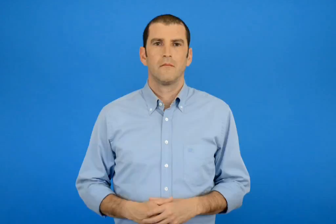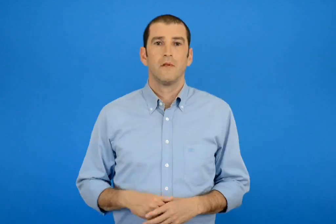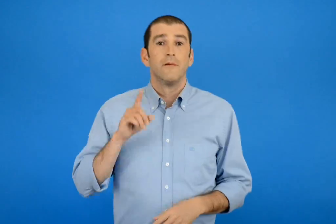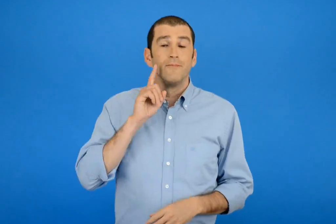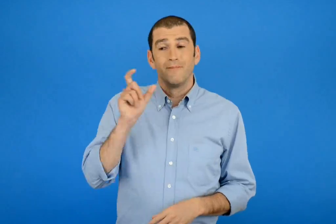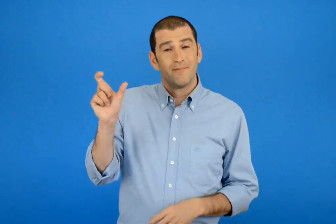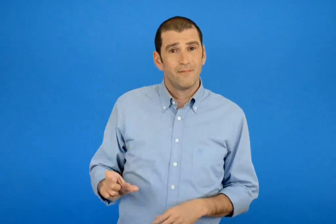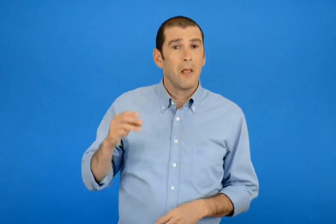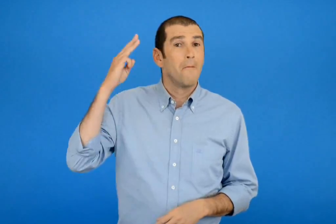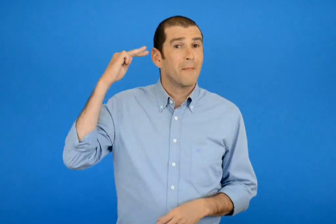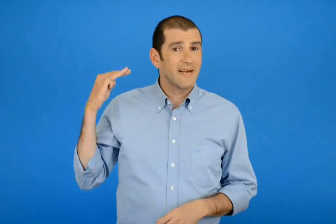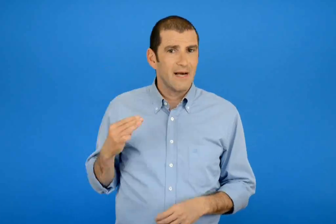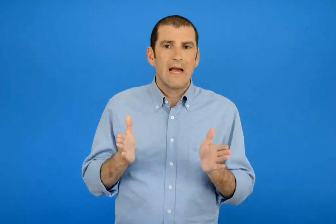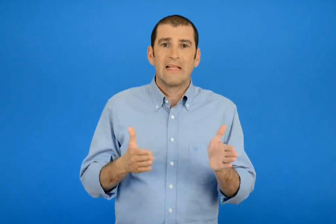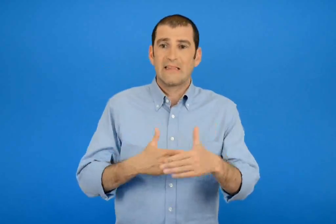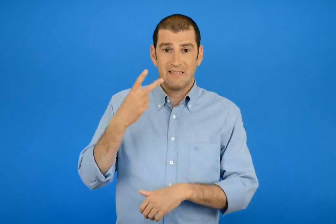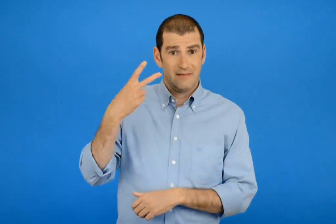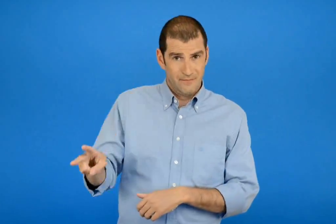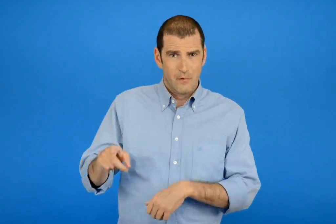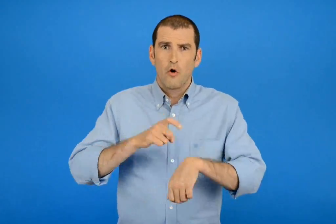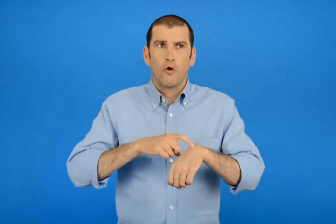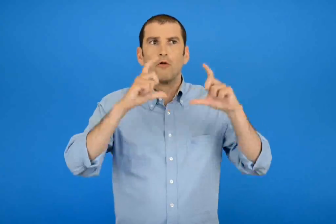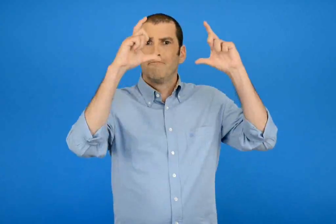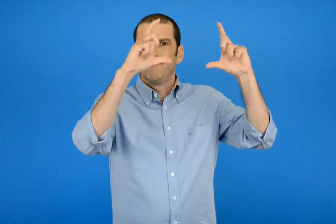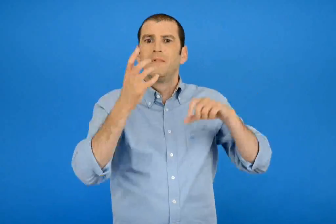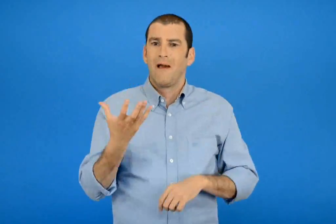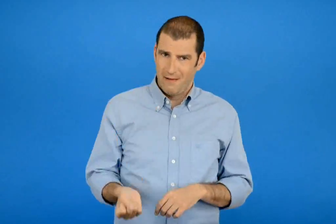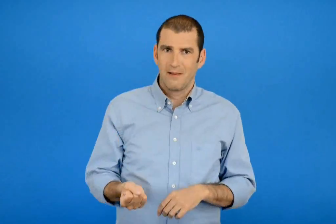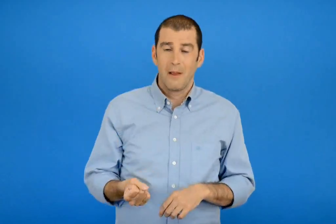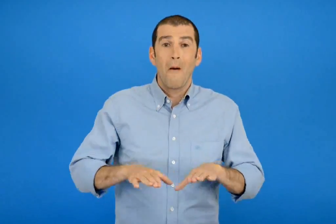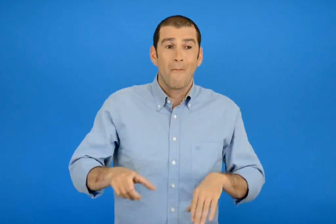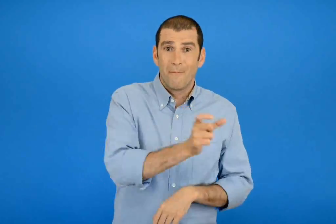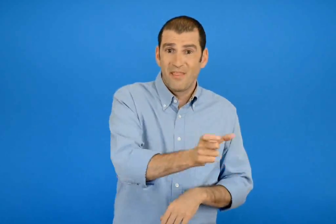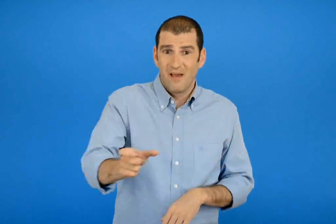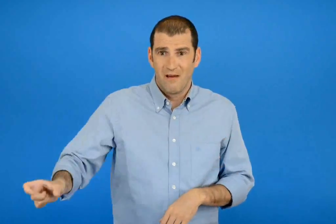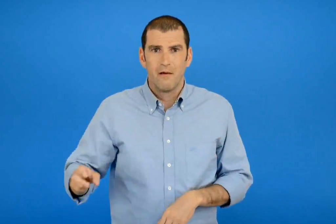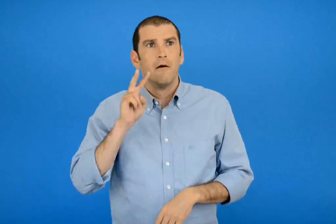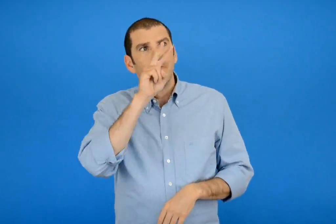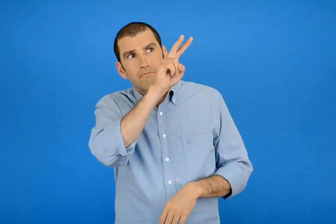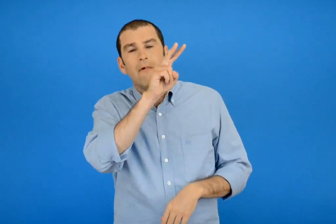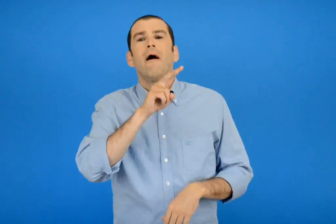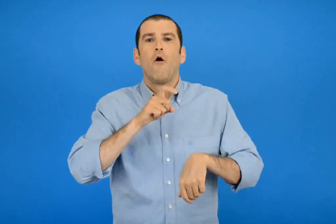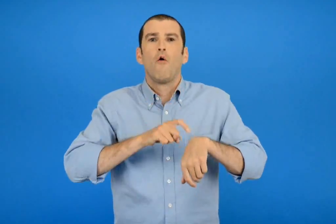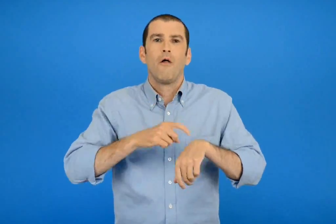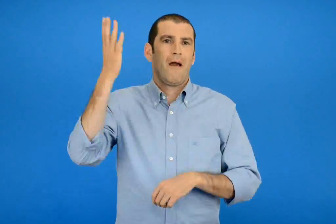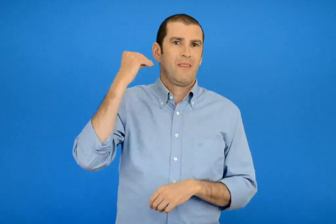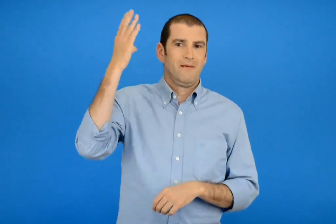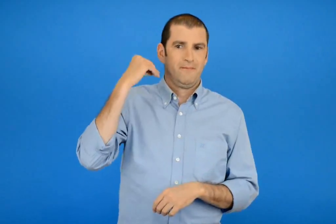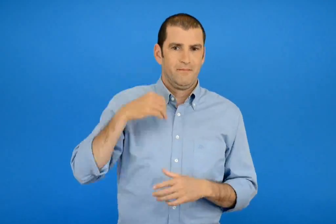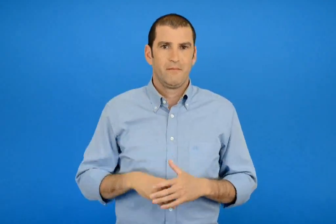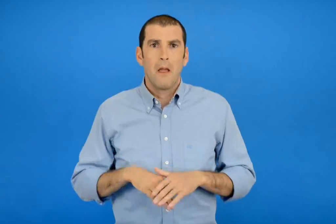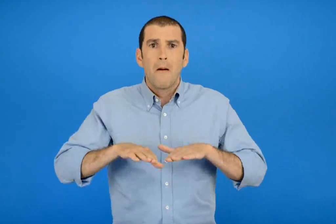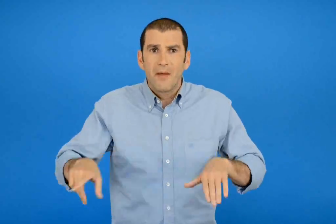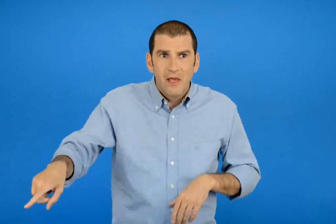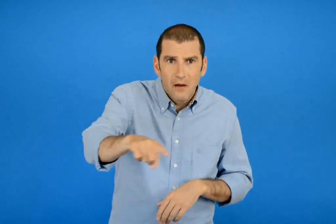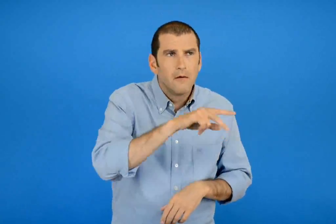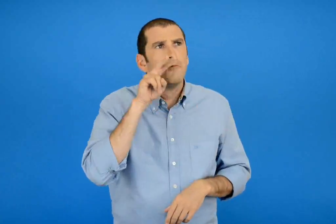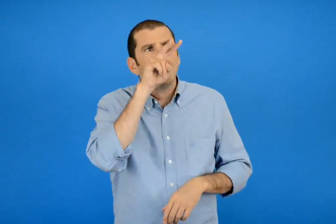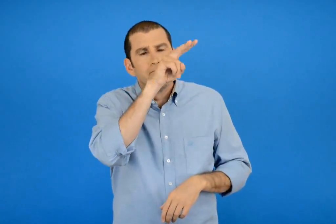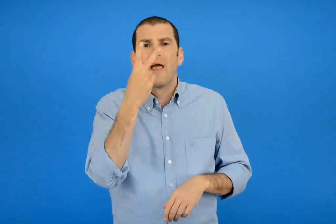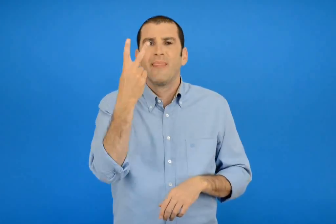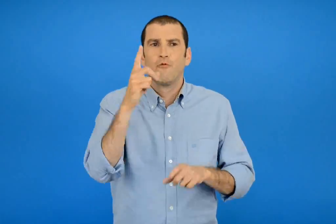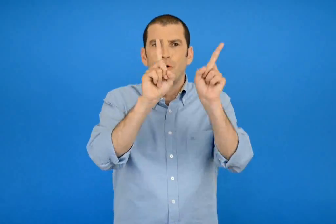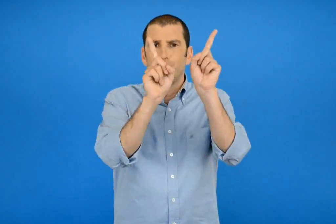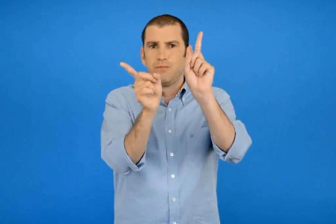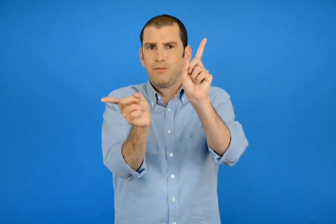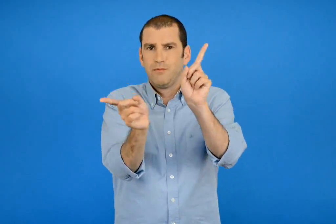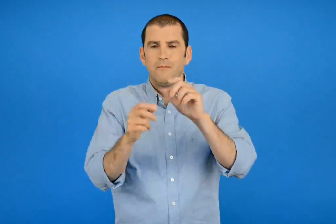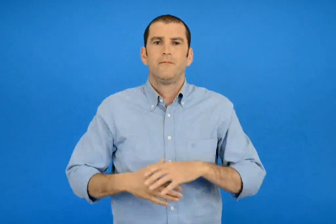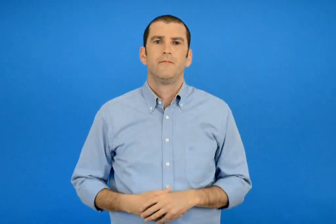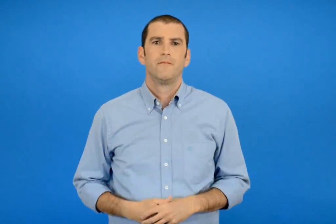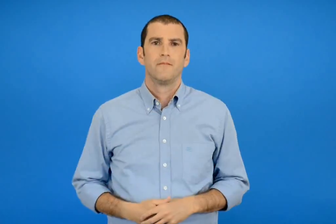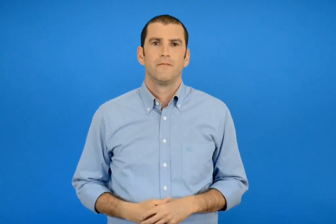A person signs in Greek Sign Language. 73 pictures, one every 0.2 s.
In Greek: στην τάξη της μαρίνας υπάρχει ένα ρολόι τα παιδιά έμαθαν να διαβάζουν την ωρά τα παιδιά παρατηρούν τους δύο δείκτες
